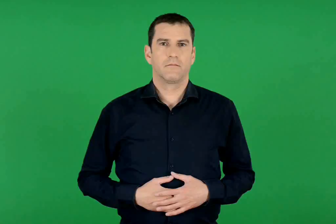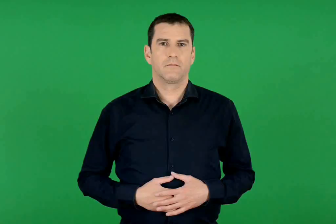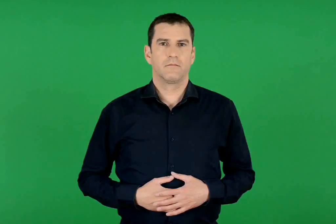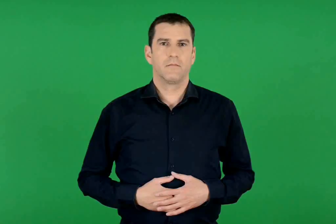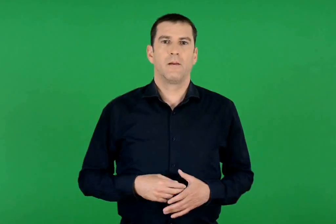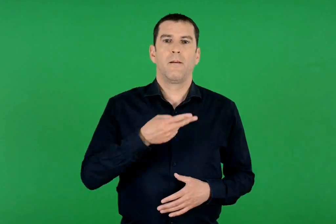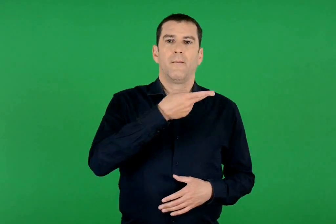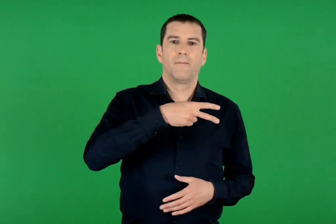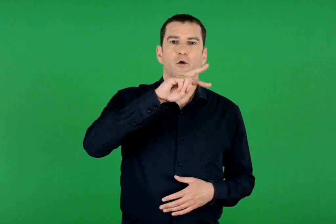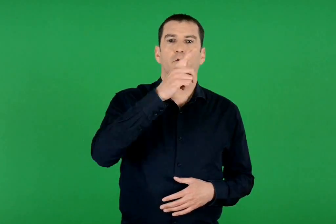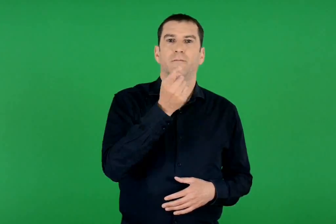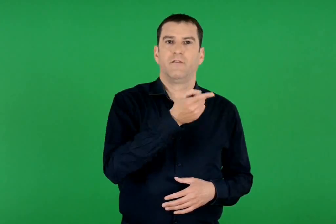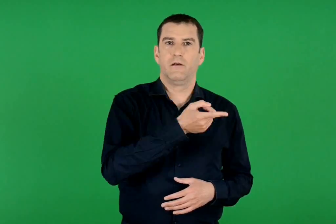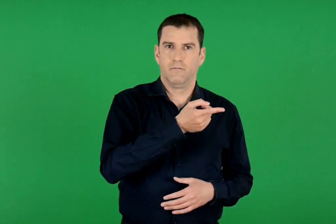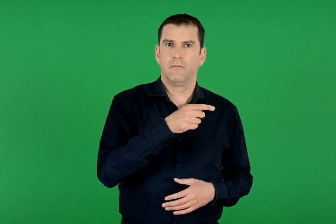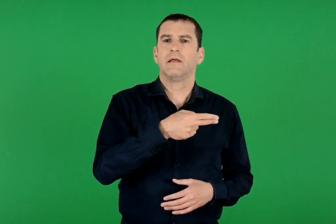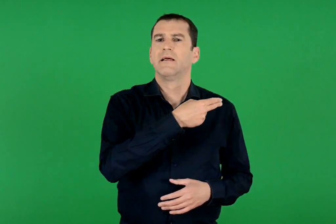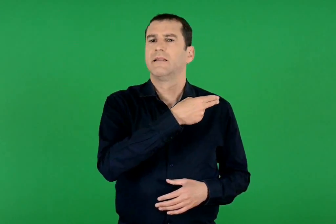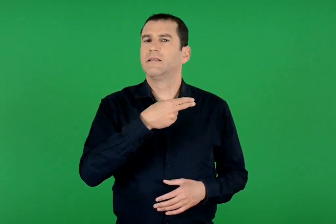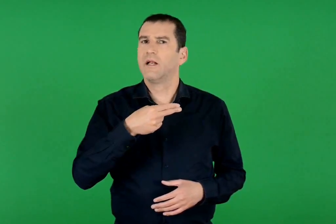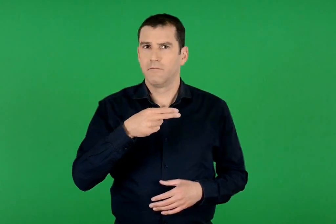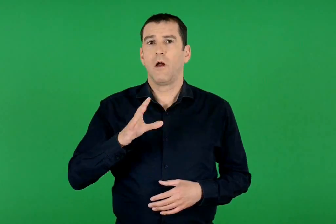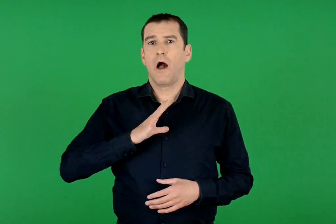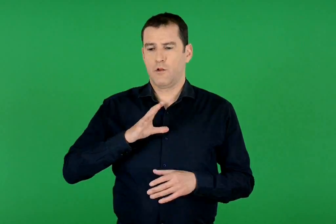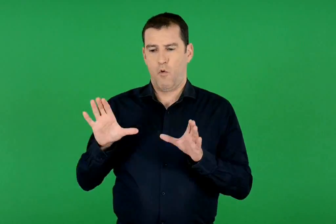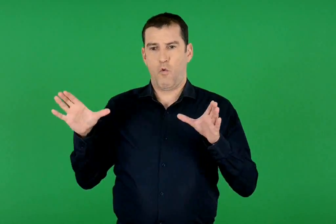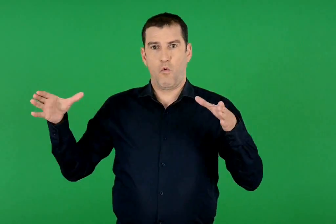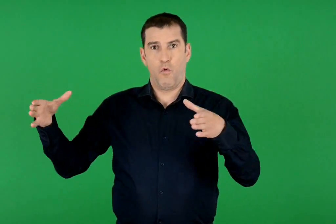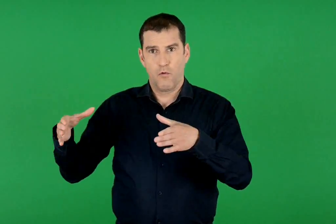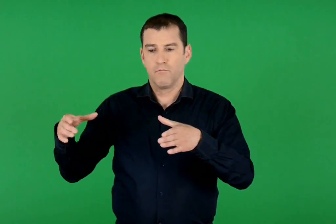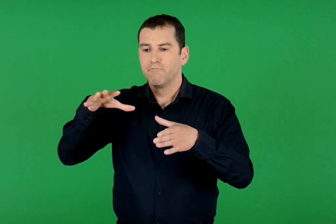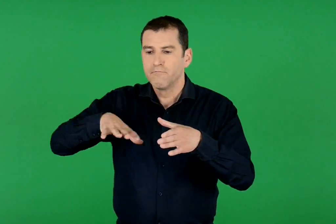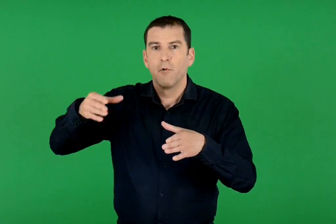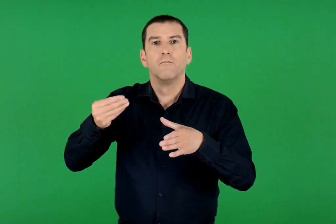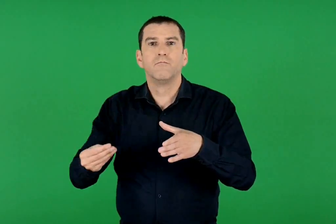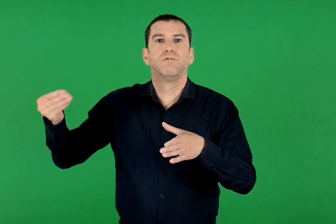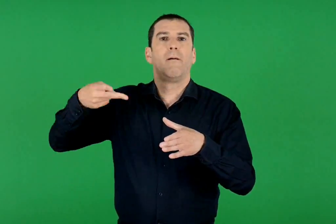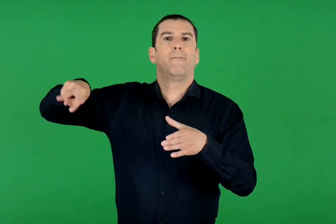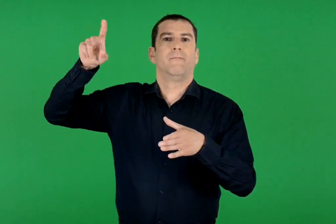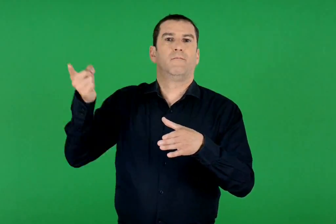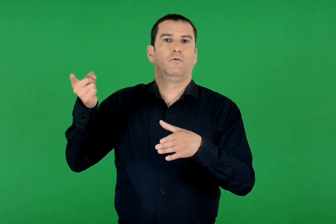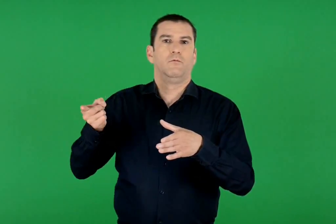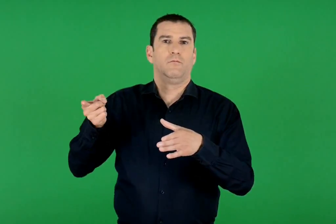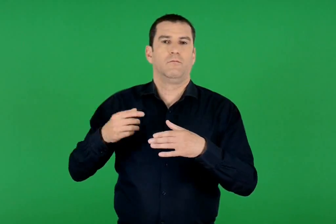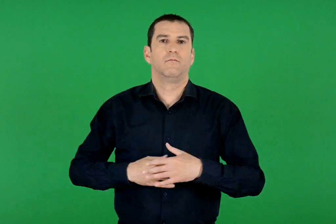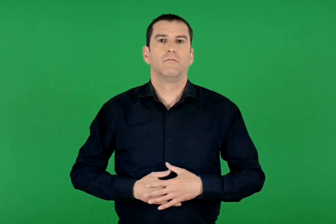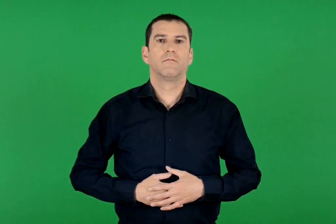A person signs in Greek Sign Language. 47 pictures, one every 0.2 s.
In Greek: πλειοψηφία: οι περισσότεροι από ένα σύνολο ατόμων
